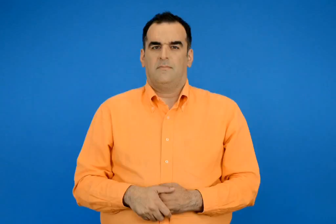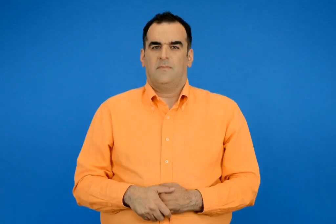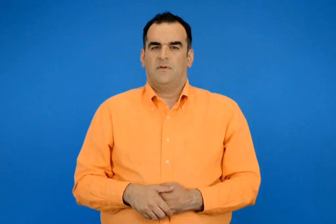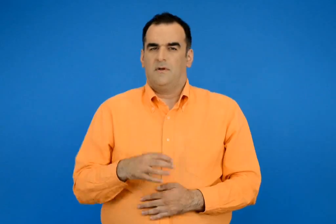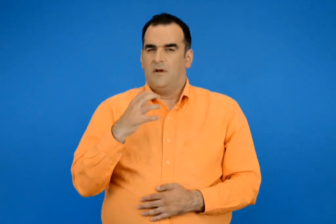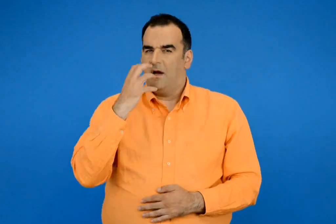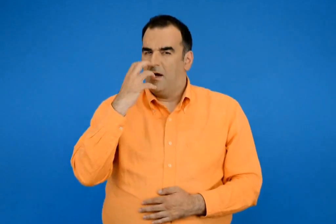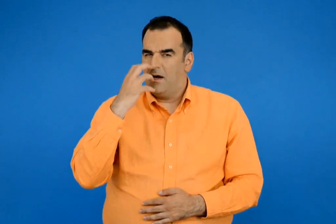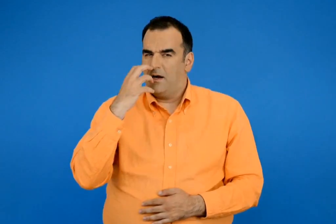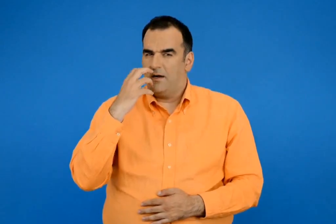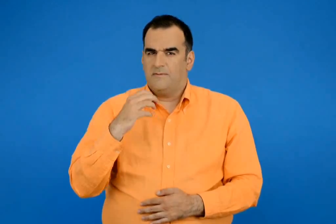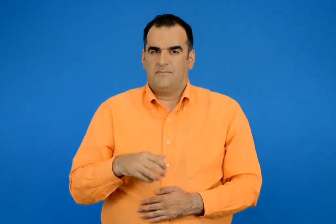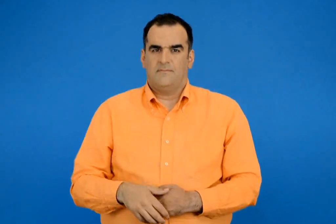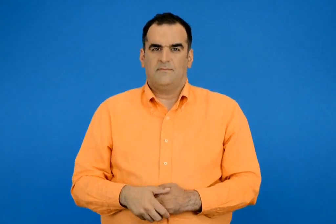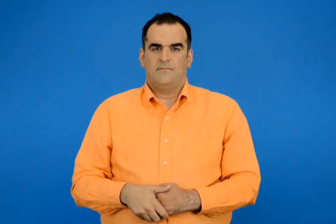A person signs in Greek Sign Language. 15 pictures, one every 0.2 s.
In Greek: ζεστός
